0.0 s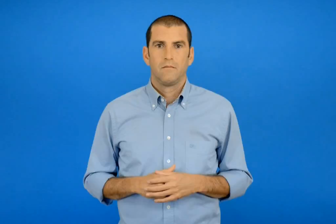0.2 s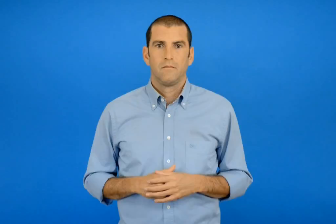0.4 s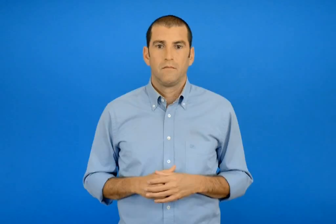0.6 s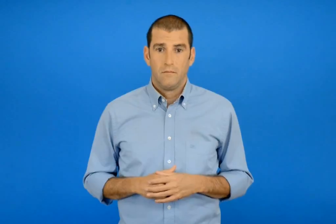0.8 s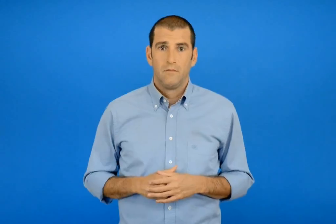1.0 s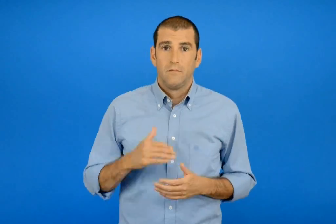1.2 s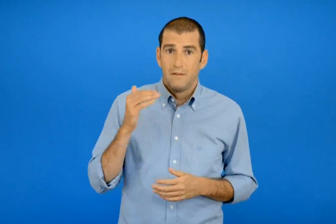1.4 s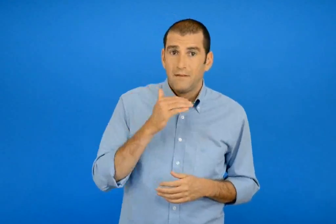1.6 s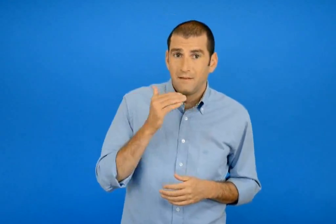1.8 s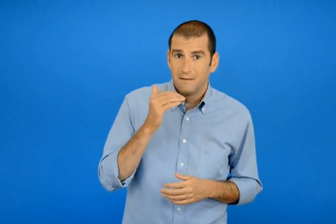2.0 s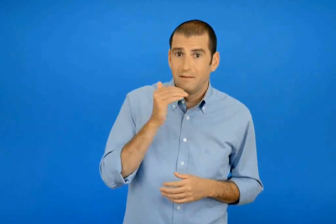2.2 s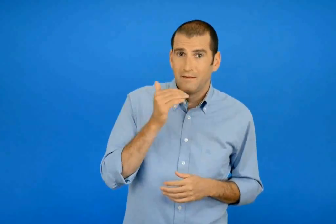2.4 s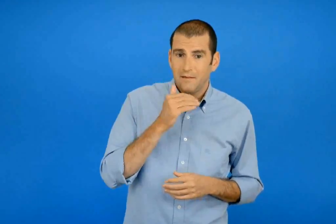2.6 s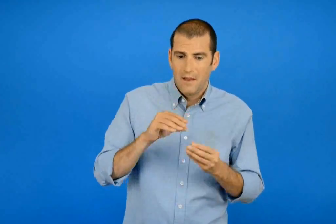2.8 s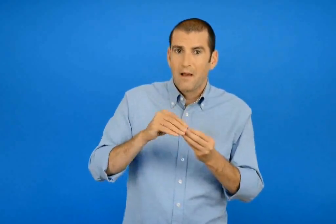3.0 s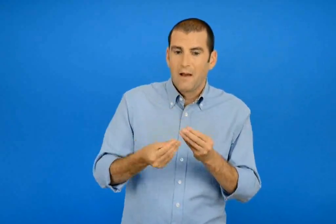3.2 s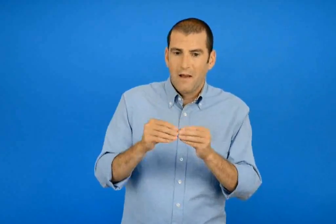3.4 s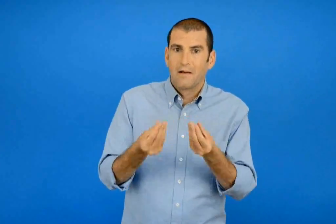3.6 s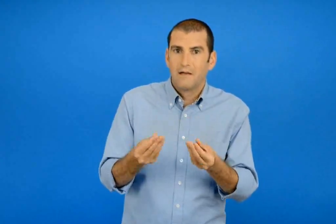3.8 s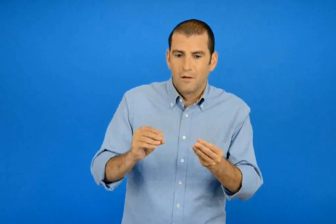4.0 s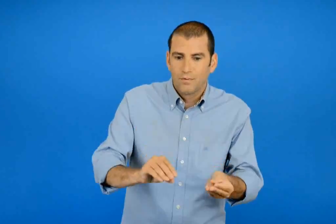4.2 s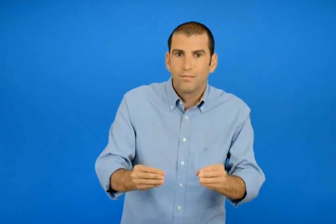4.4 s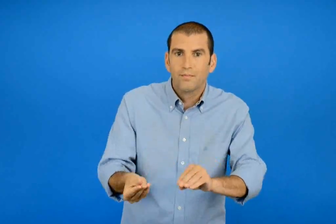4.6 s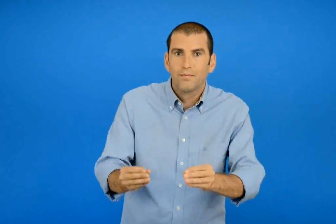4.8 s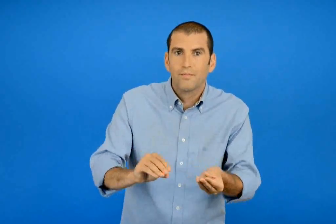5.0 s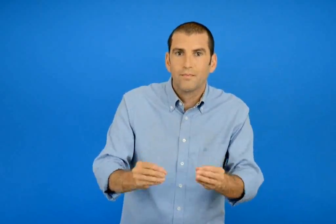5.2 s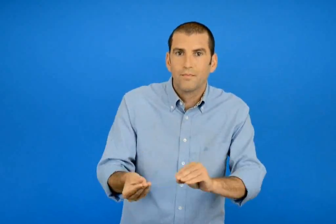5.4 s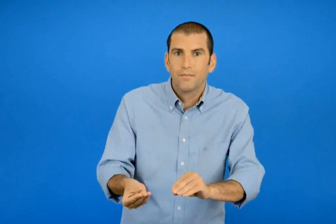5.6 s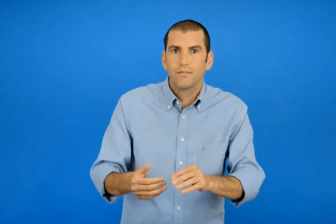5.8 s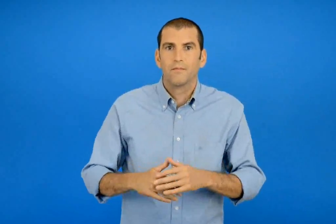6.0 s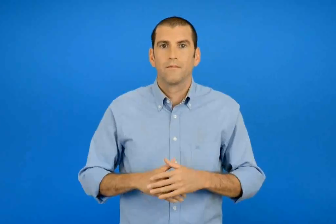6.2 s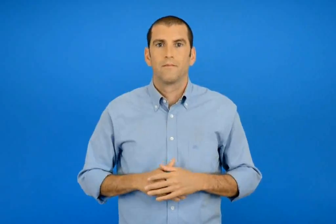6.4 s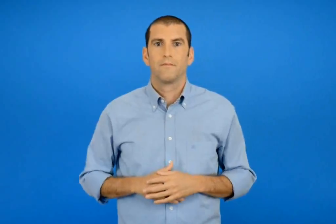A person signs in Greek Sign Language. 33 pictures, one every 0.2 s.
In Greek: τρέξε τρέξε να ψήσουμε κάστανα
